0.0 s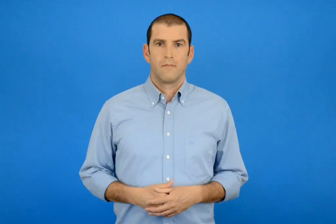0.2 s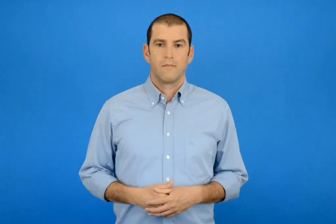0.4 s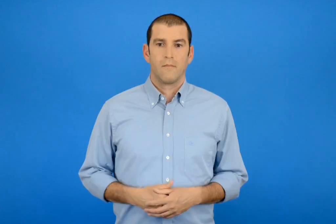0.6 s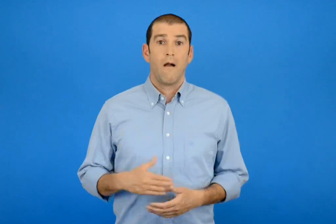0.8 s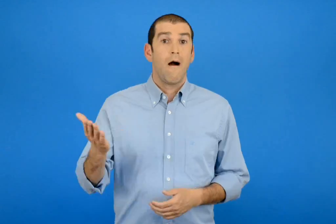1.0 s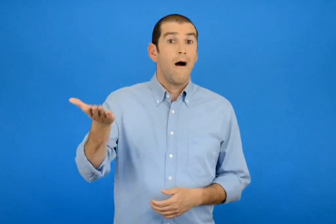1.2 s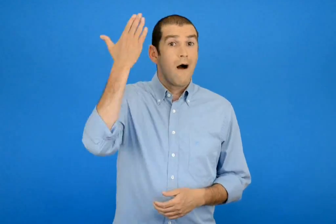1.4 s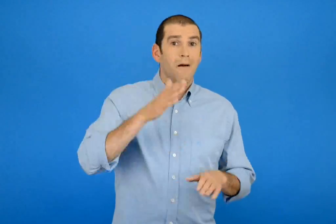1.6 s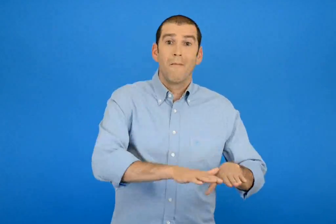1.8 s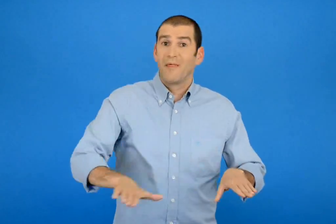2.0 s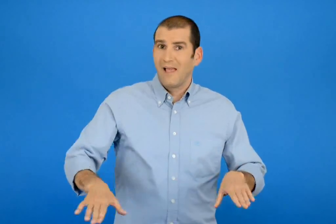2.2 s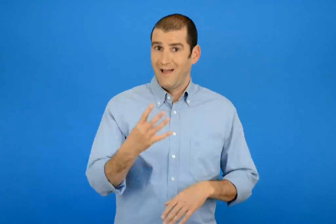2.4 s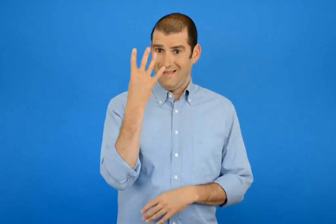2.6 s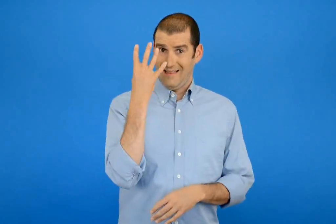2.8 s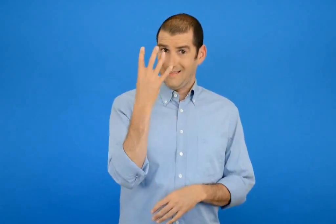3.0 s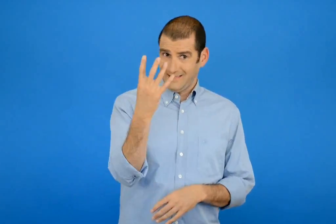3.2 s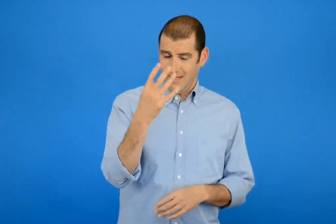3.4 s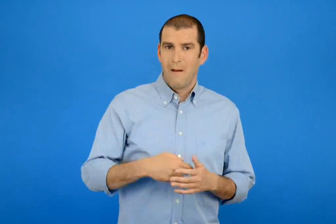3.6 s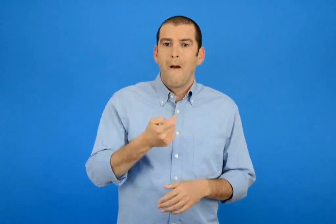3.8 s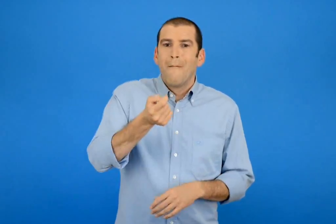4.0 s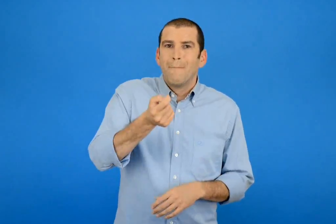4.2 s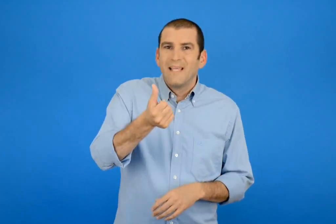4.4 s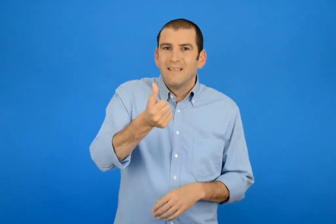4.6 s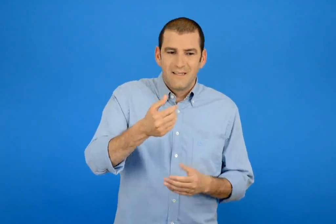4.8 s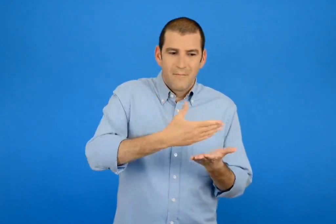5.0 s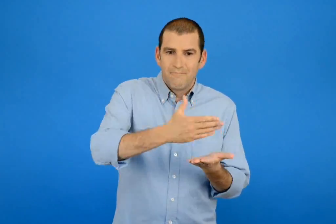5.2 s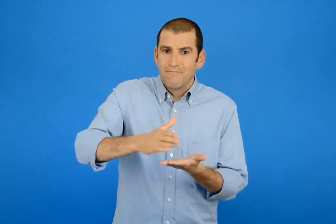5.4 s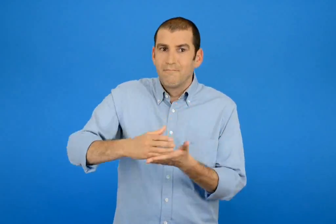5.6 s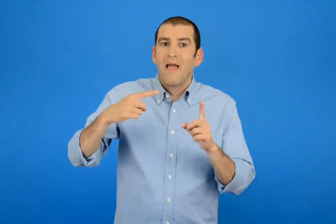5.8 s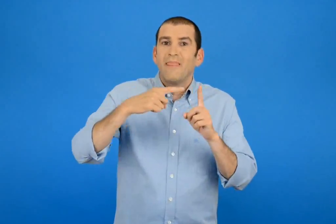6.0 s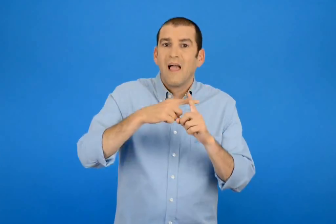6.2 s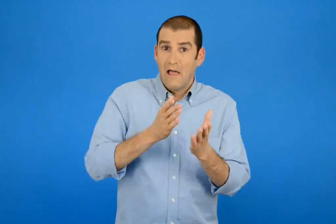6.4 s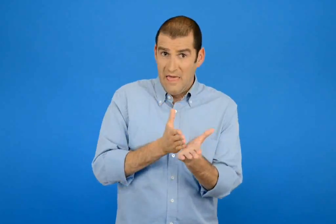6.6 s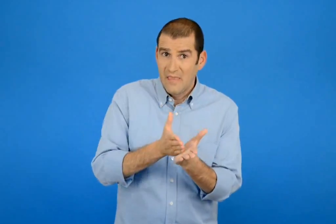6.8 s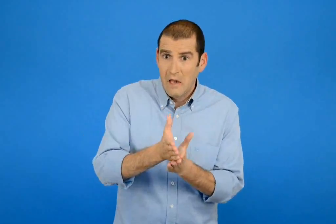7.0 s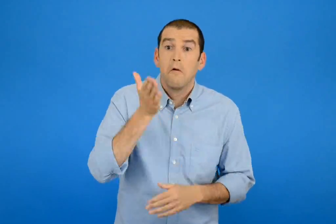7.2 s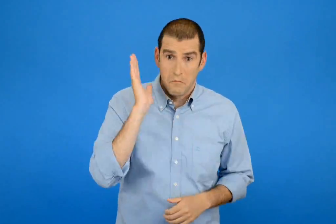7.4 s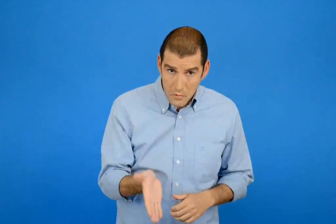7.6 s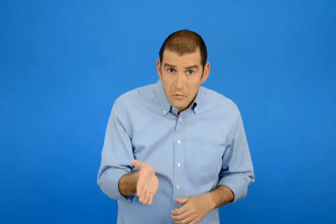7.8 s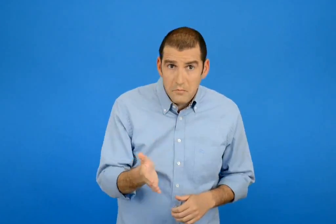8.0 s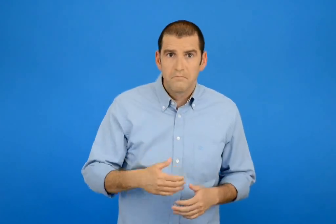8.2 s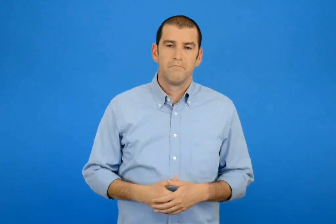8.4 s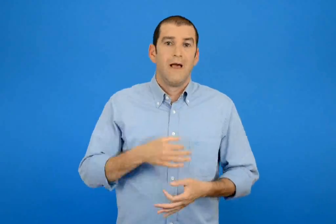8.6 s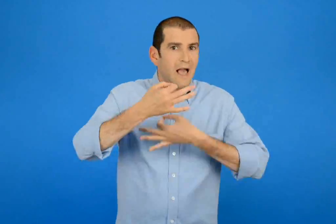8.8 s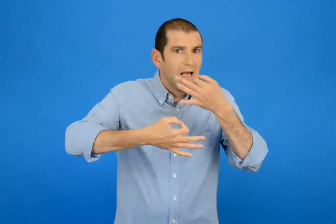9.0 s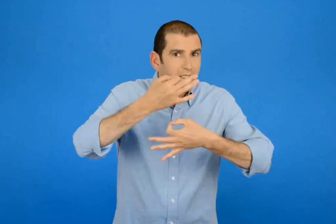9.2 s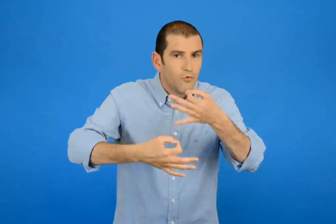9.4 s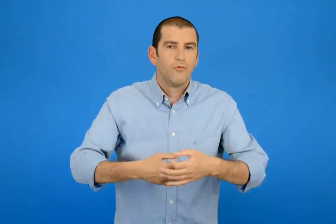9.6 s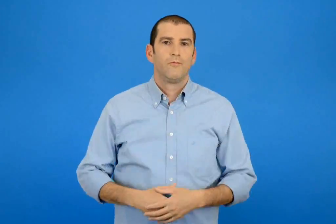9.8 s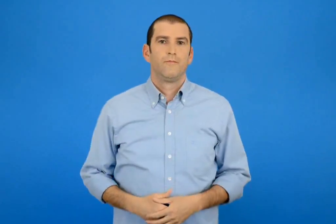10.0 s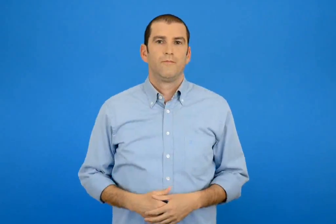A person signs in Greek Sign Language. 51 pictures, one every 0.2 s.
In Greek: αν τα παιδιά ήταν 4 θα μπορούσαν να μοιραστούν δίκαια τις μπίλιες ; εξηγώ
